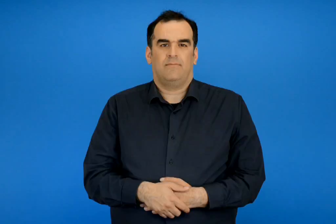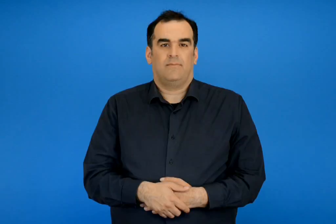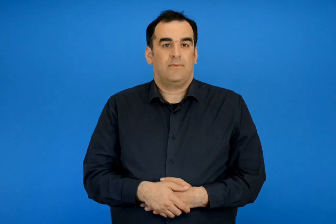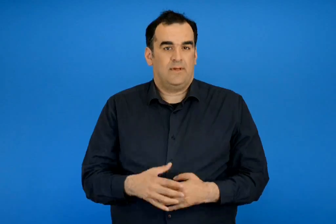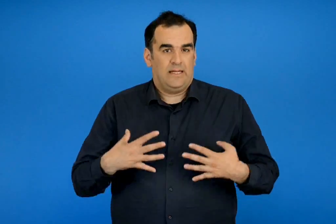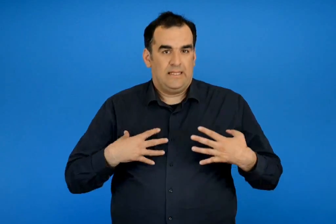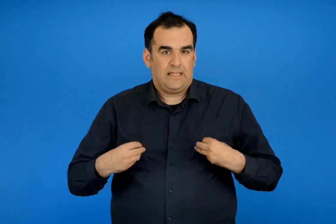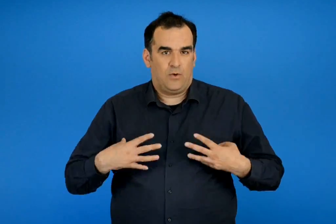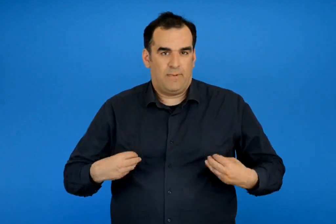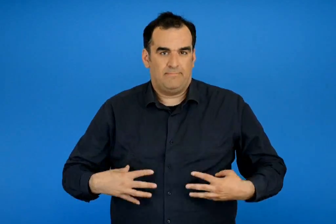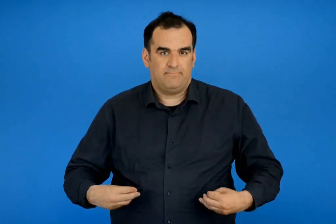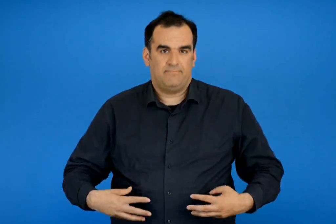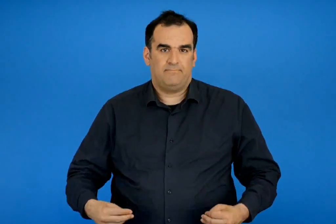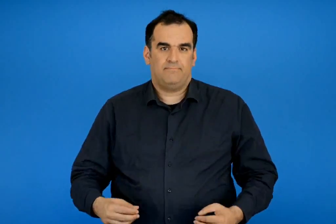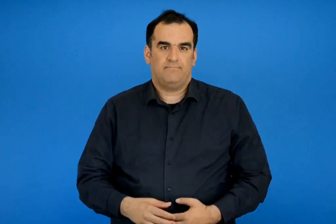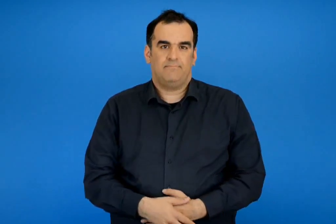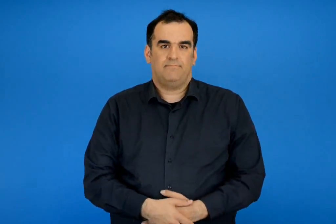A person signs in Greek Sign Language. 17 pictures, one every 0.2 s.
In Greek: τρίχωμα
